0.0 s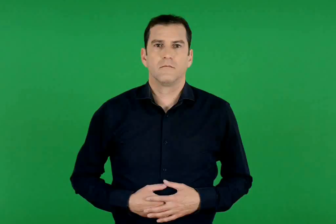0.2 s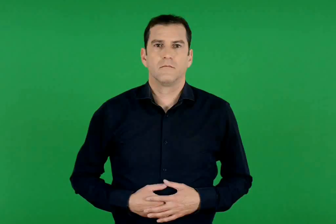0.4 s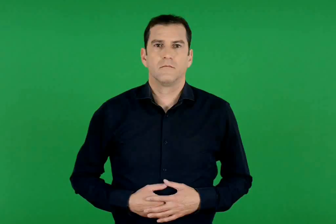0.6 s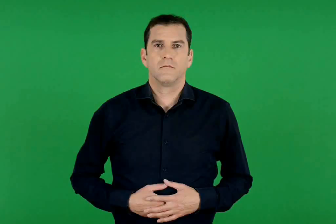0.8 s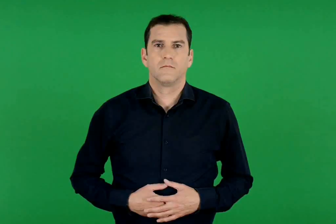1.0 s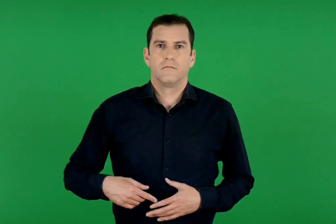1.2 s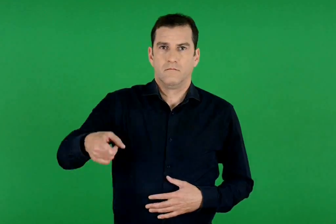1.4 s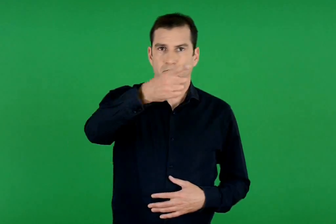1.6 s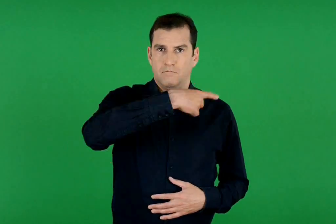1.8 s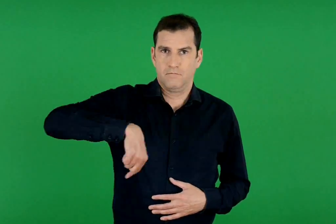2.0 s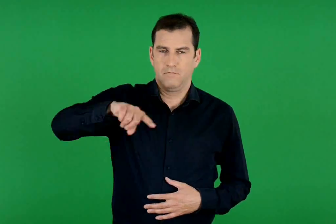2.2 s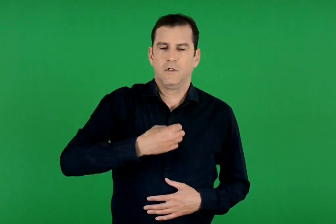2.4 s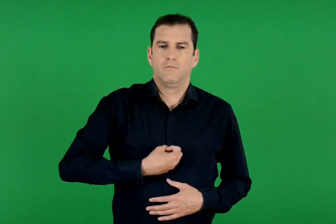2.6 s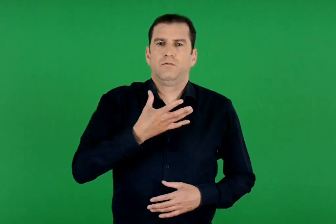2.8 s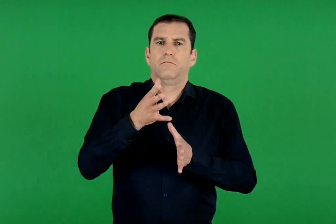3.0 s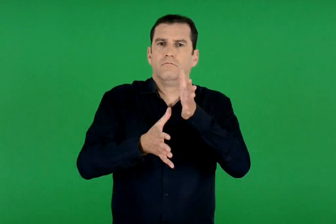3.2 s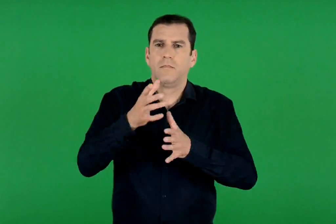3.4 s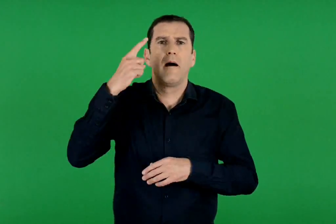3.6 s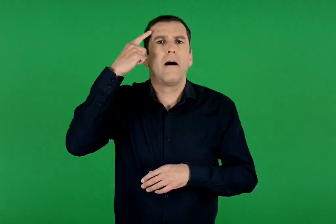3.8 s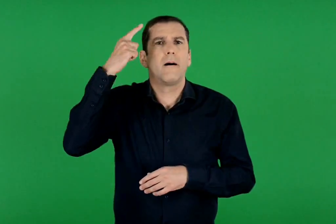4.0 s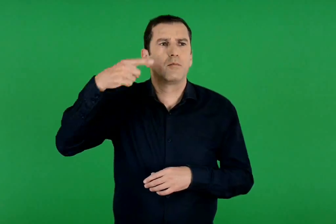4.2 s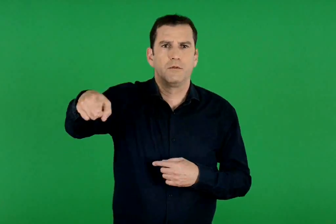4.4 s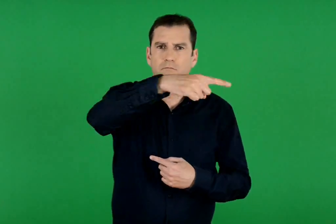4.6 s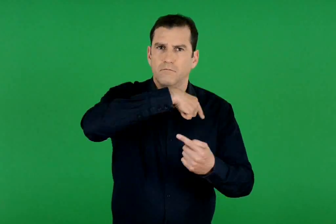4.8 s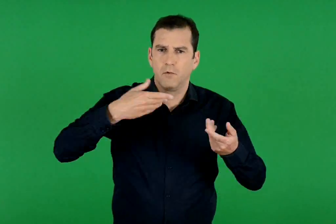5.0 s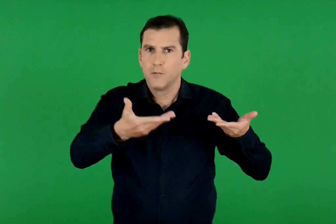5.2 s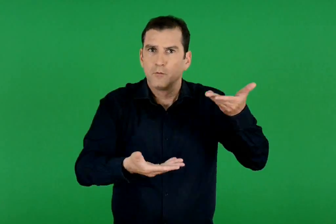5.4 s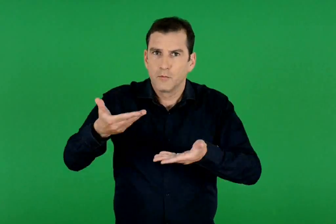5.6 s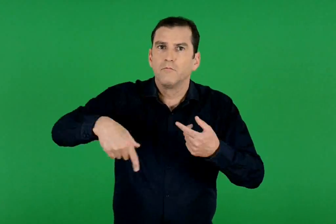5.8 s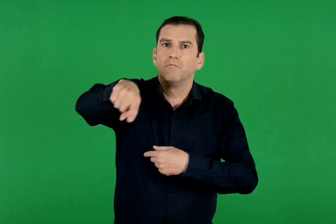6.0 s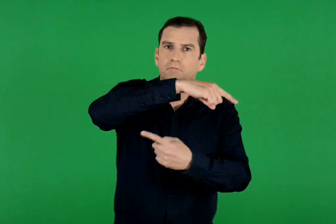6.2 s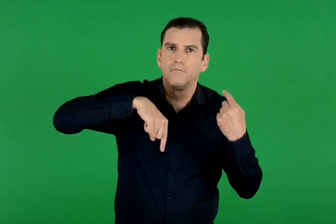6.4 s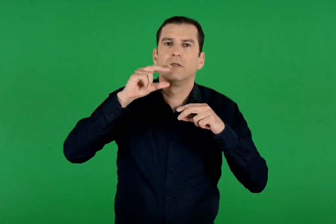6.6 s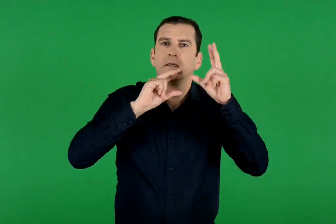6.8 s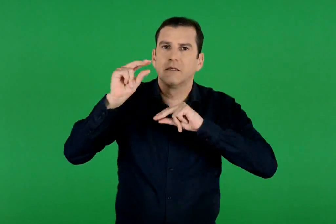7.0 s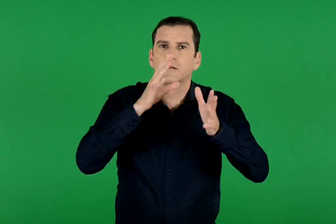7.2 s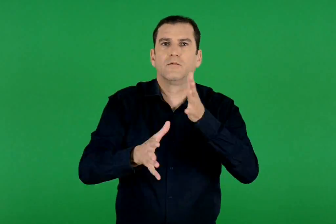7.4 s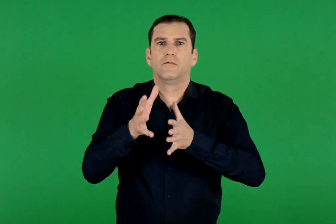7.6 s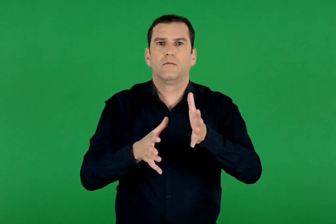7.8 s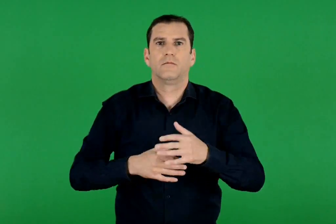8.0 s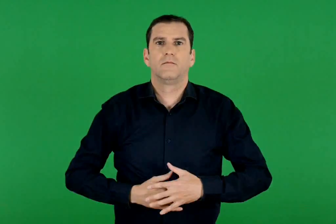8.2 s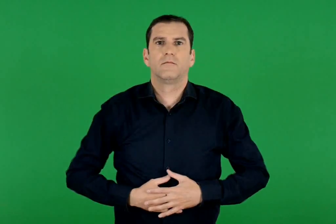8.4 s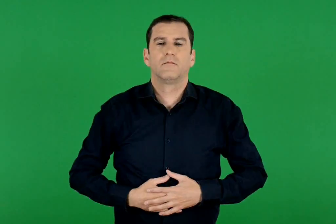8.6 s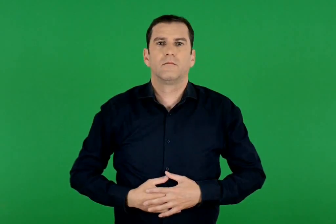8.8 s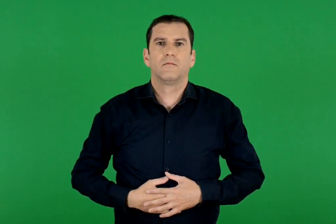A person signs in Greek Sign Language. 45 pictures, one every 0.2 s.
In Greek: εκφράζουμε τις απόψεις μας και συζητάμε
